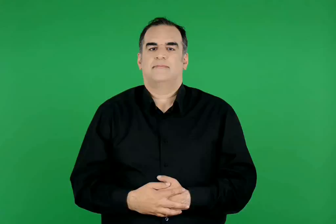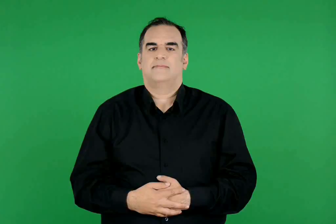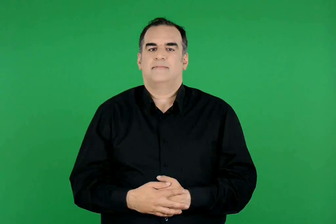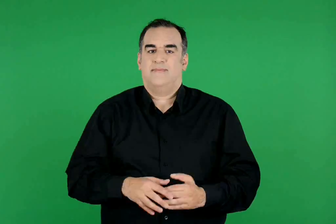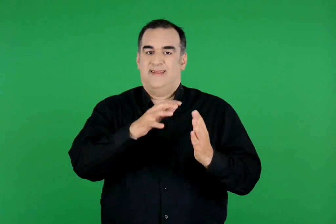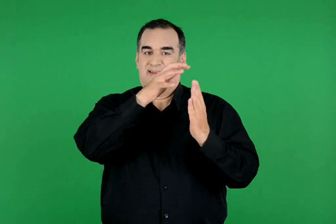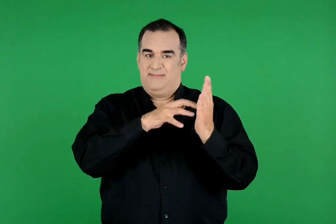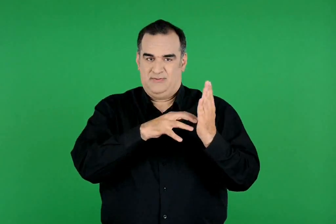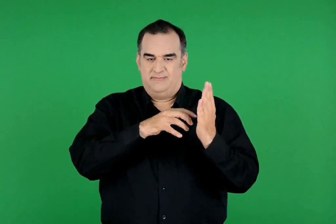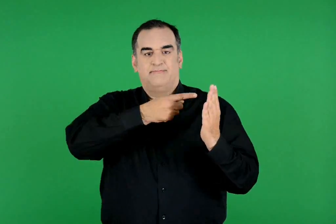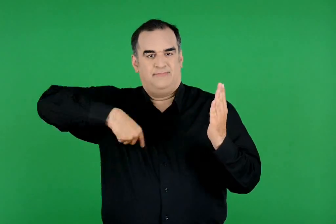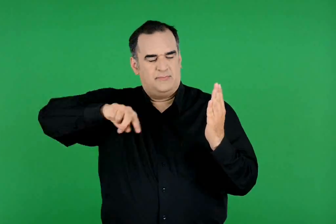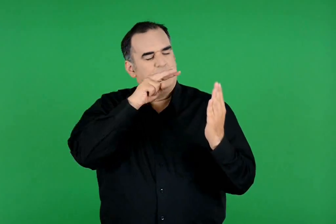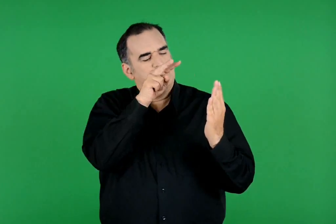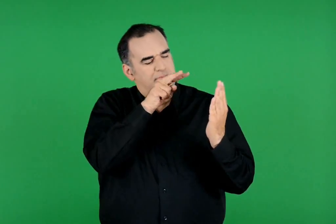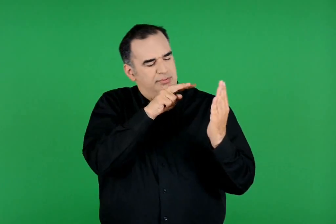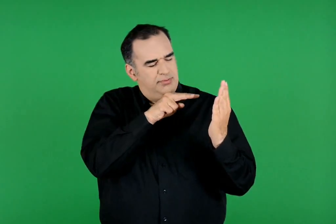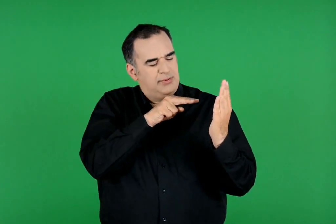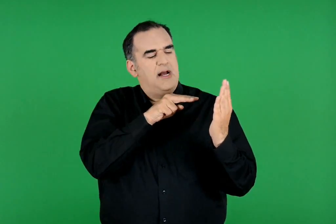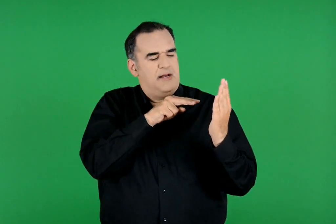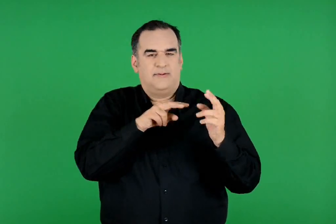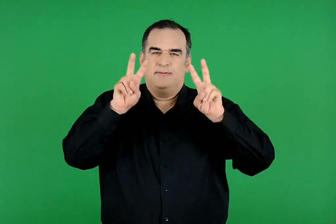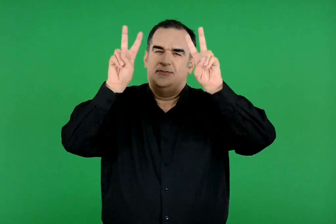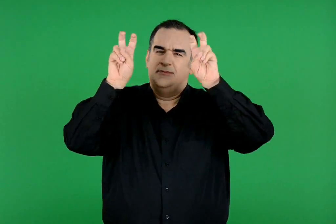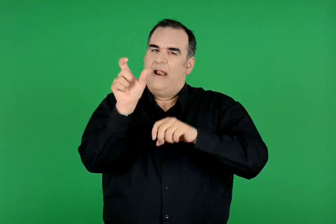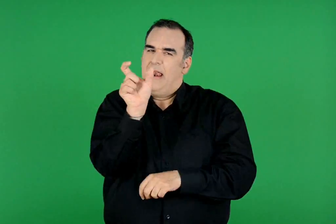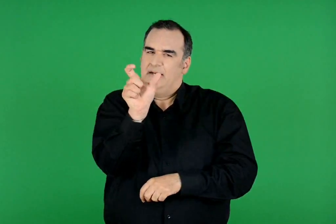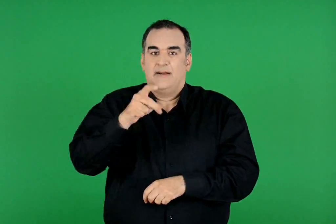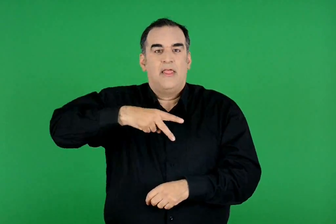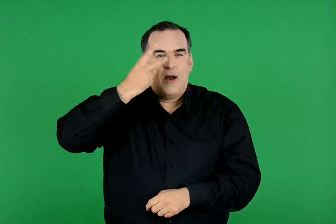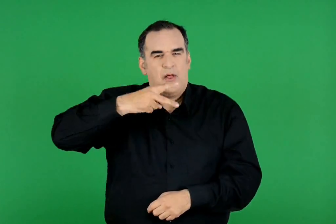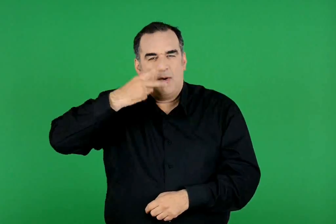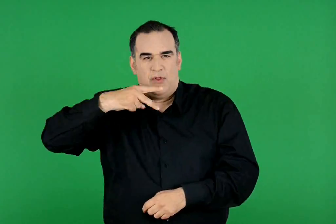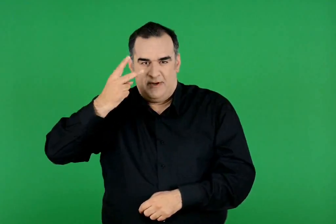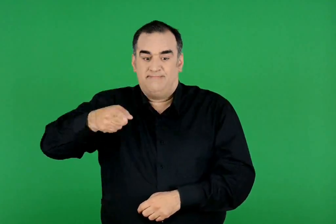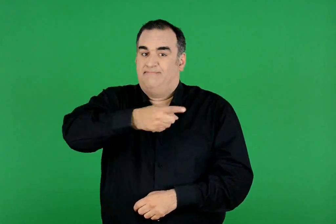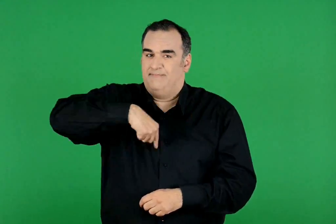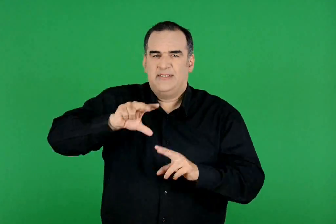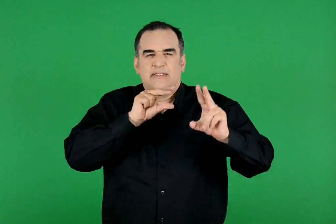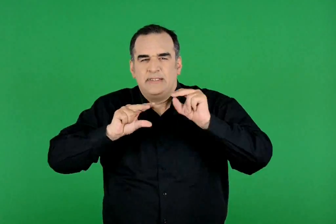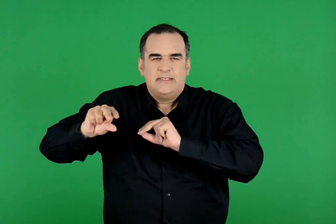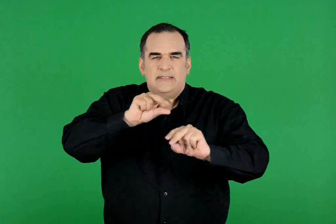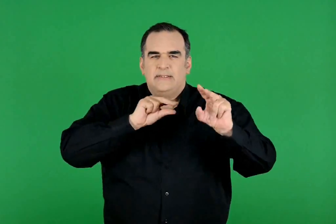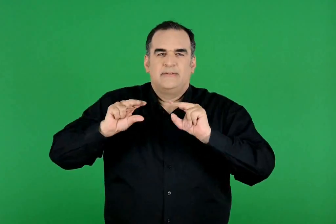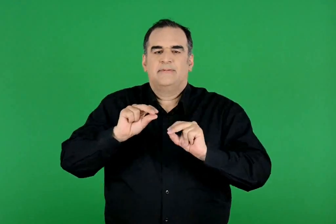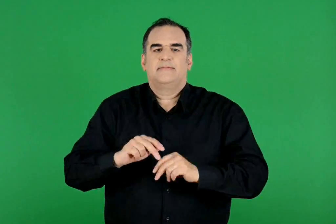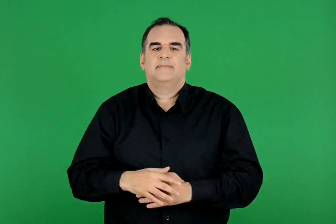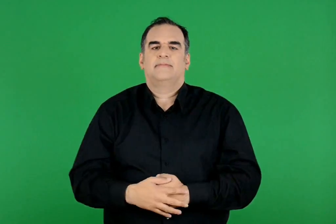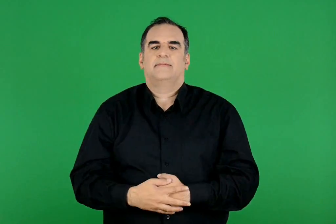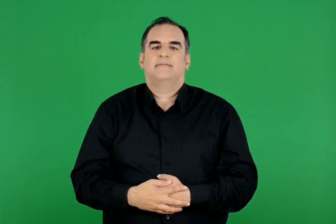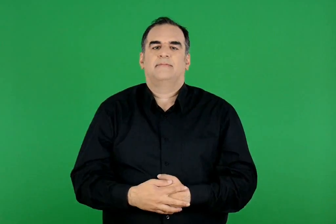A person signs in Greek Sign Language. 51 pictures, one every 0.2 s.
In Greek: διαβάζουμε το κείμενο και συζητάμε για τη λέξη δικαιώματα
